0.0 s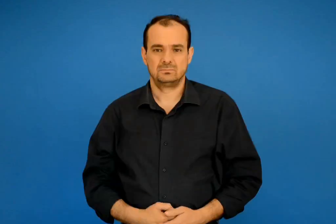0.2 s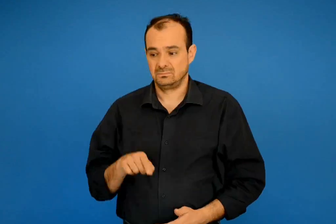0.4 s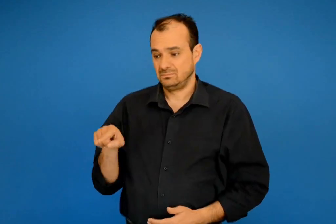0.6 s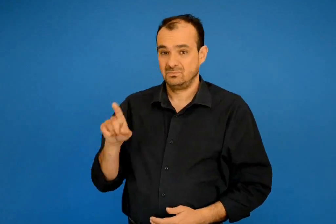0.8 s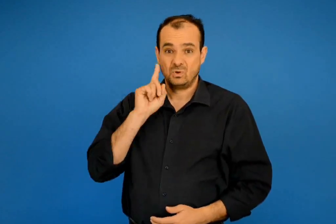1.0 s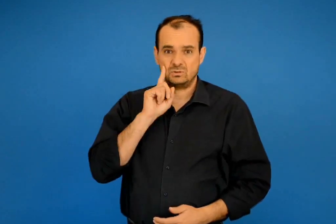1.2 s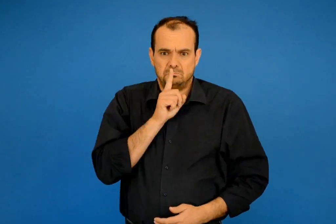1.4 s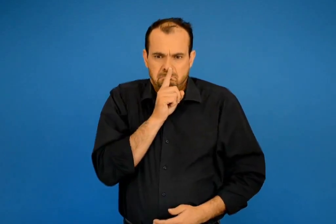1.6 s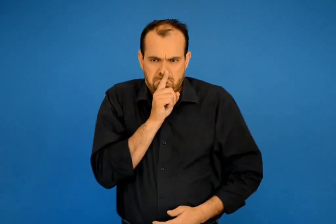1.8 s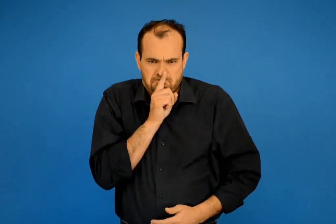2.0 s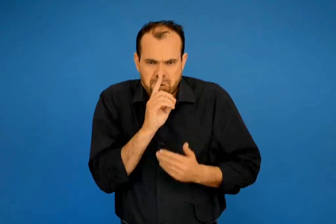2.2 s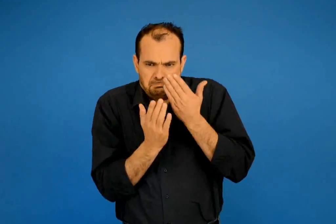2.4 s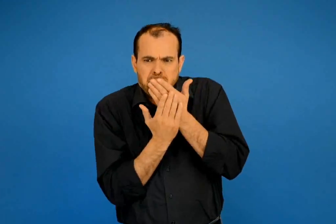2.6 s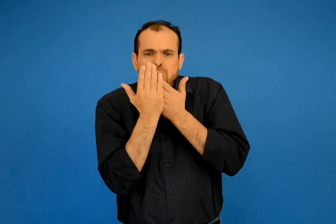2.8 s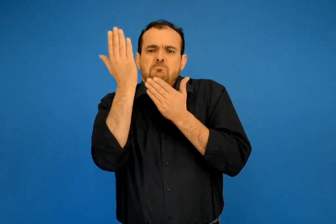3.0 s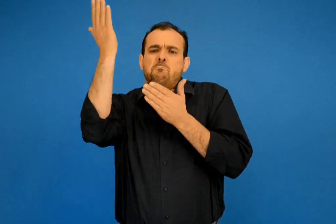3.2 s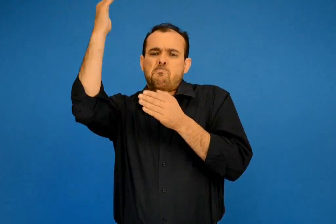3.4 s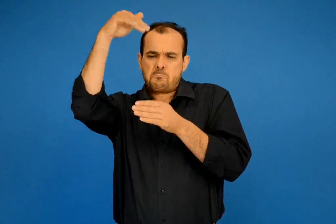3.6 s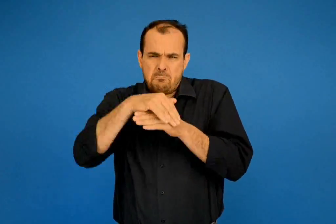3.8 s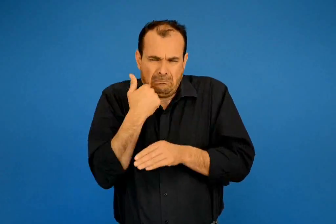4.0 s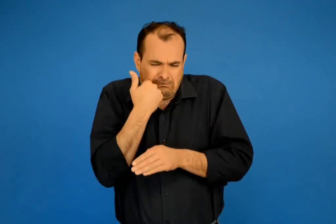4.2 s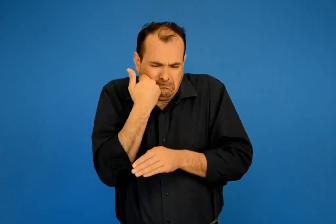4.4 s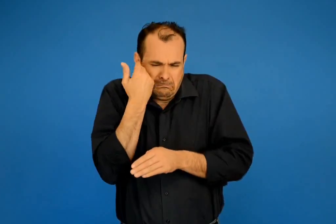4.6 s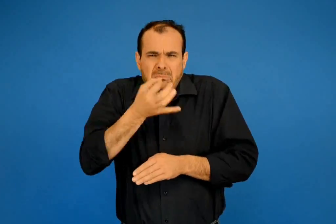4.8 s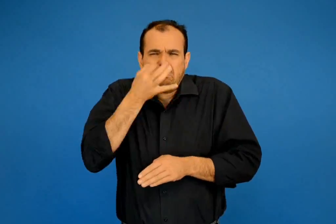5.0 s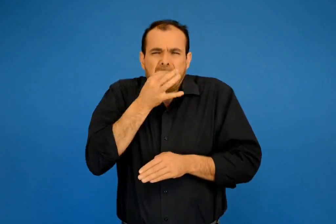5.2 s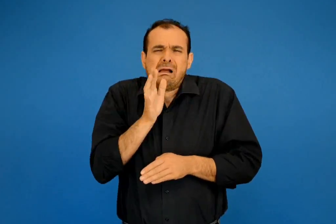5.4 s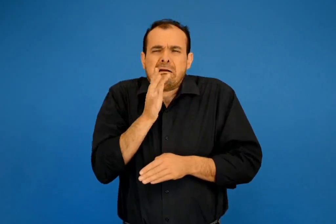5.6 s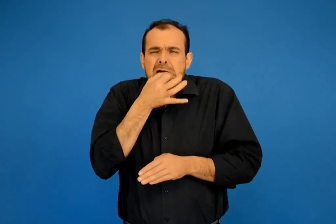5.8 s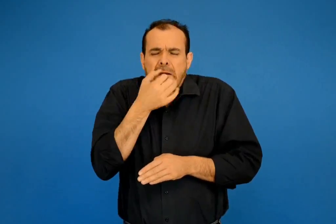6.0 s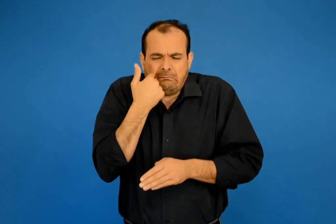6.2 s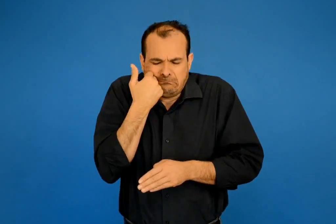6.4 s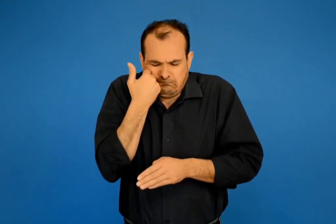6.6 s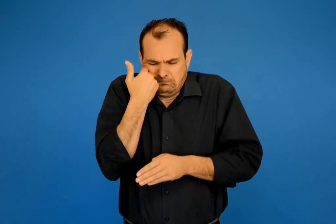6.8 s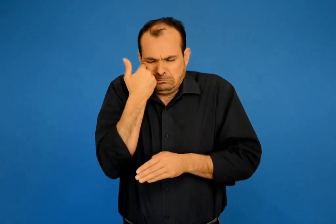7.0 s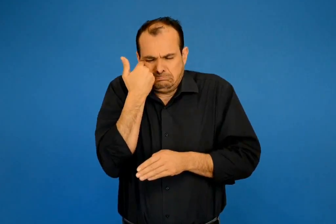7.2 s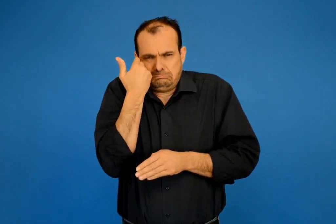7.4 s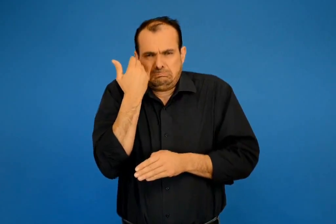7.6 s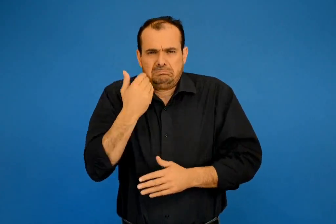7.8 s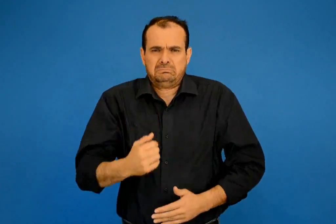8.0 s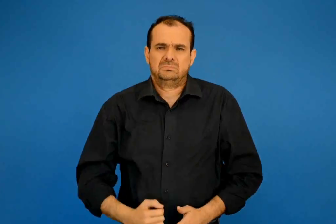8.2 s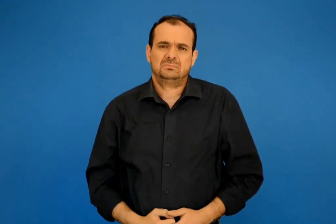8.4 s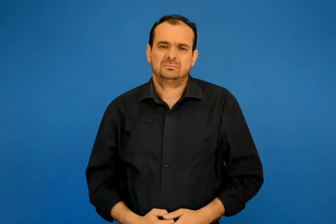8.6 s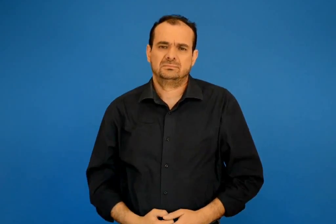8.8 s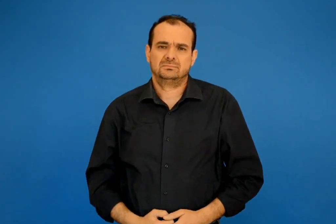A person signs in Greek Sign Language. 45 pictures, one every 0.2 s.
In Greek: κλειστό το κρατούσε όλη τη μέρα το στόμα της γιατί πολύ πολύ ντρεπόταν που μιλούσε ψευδά
